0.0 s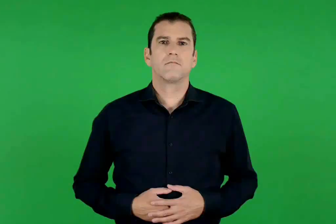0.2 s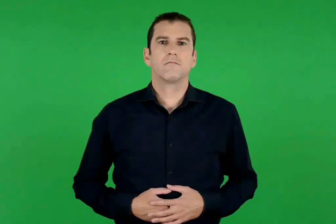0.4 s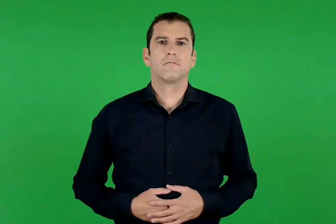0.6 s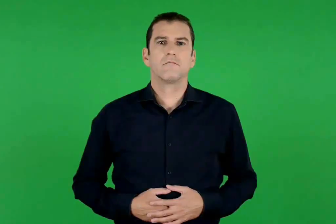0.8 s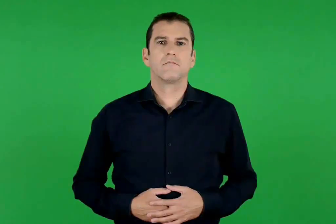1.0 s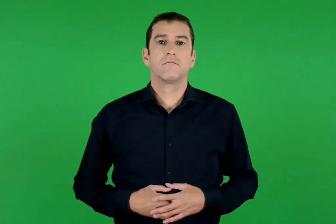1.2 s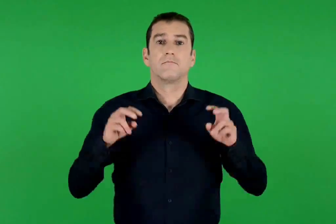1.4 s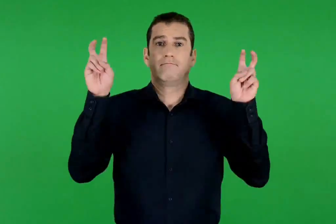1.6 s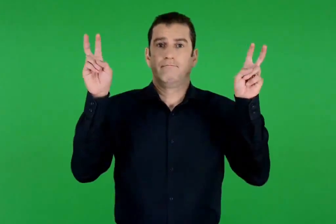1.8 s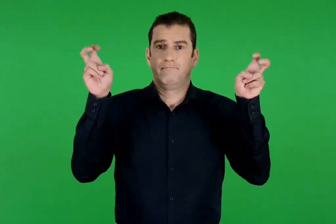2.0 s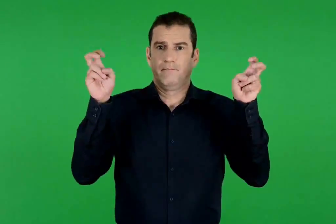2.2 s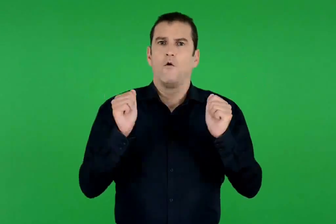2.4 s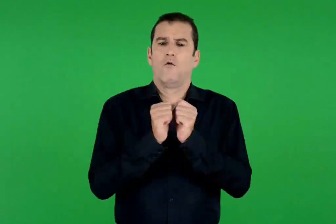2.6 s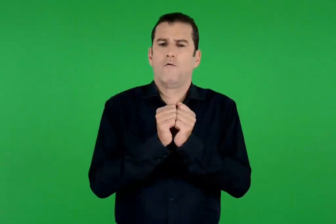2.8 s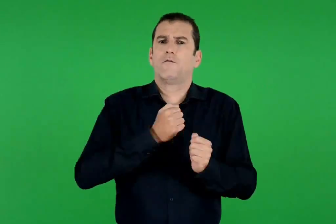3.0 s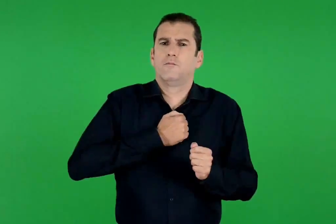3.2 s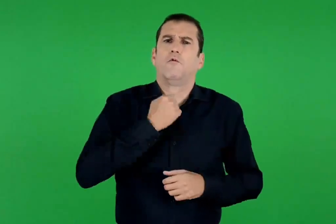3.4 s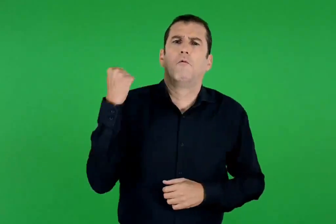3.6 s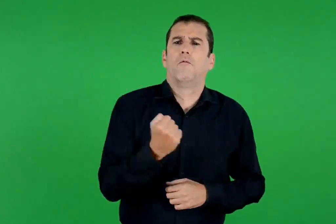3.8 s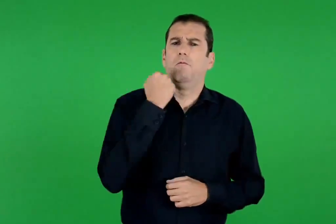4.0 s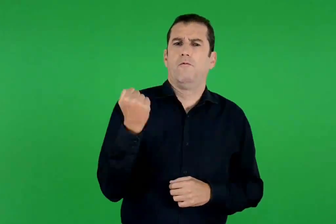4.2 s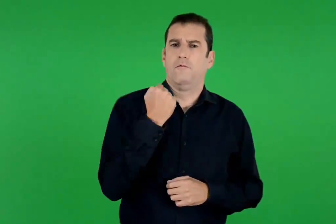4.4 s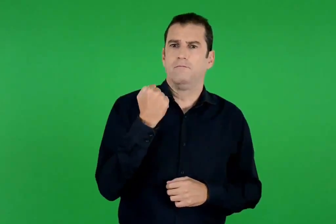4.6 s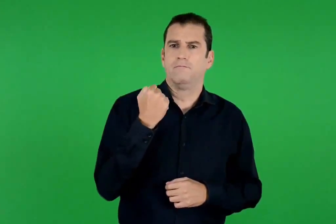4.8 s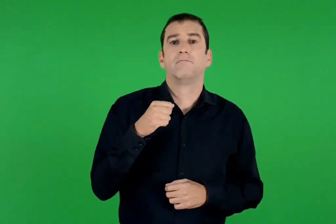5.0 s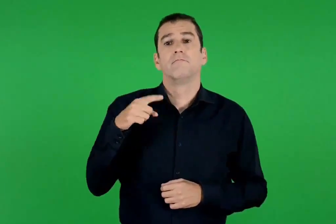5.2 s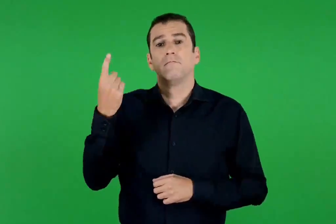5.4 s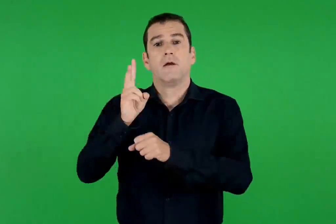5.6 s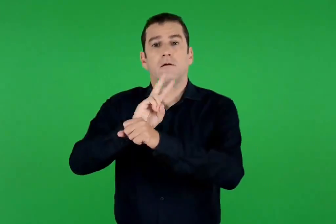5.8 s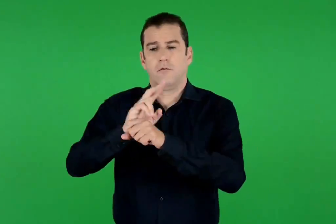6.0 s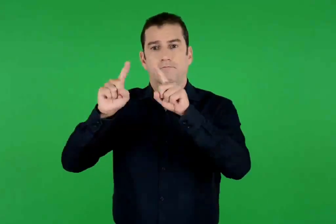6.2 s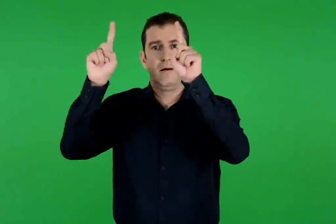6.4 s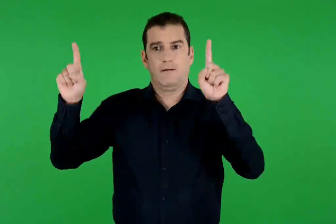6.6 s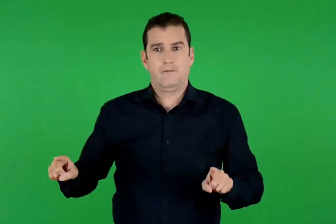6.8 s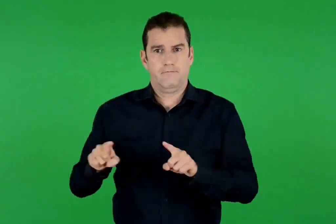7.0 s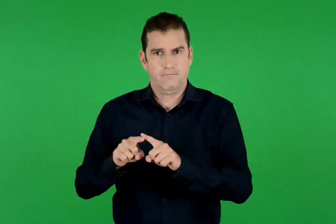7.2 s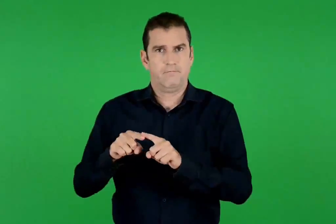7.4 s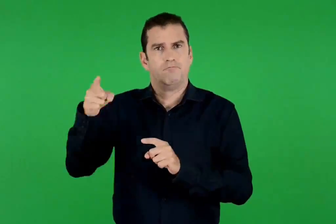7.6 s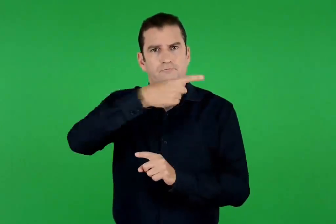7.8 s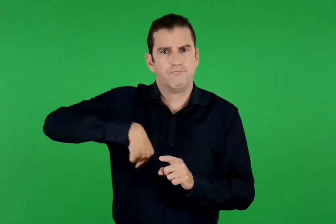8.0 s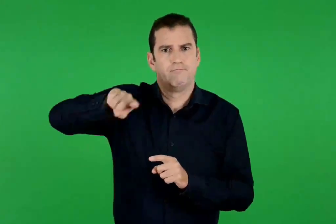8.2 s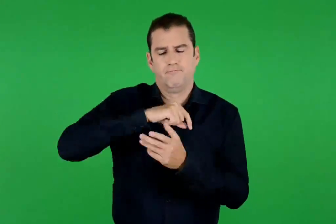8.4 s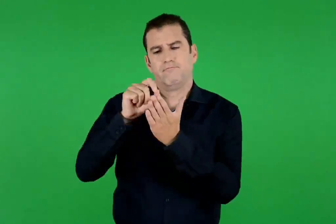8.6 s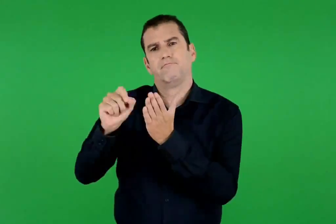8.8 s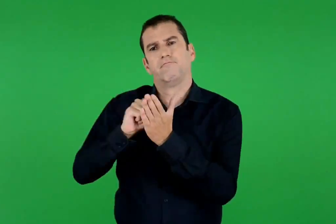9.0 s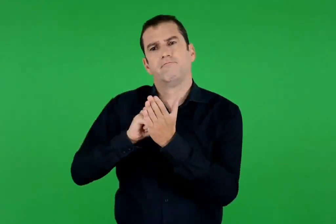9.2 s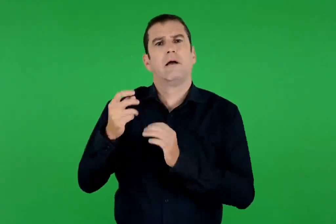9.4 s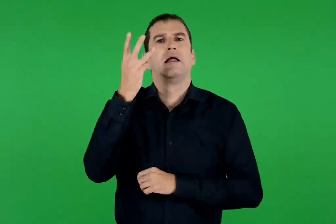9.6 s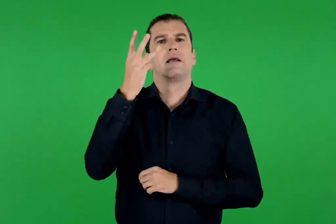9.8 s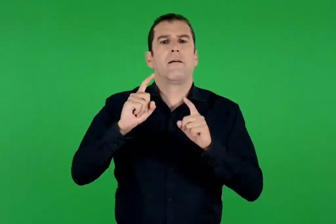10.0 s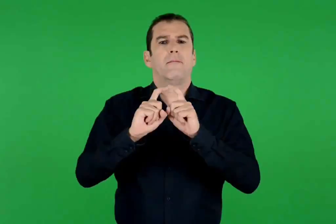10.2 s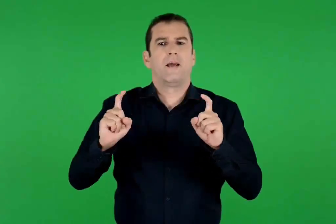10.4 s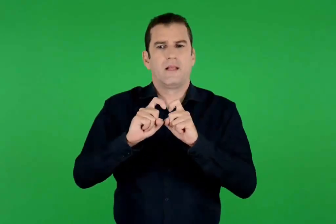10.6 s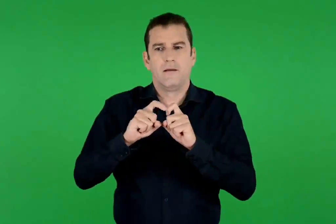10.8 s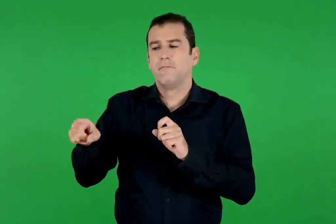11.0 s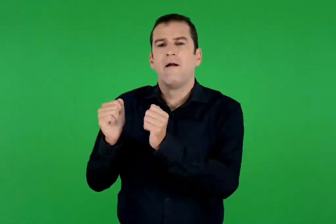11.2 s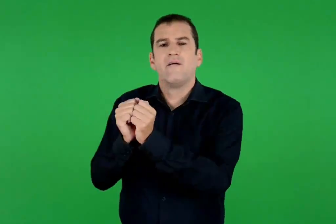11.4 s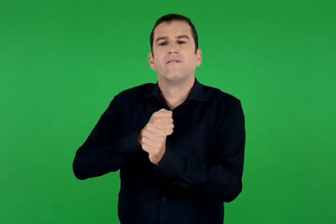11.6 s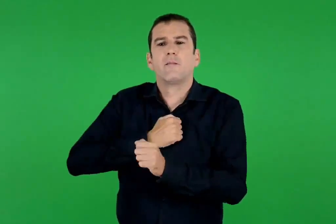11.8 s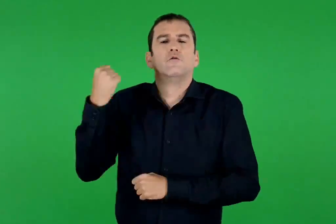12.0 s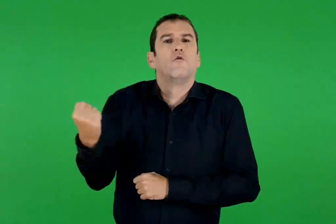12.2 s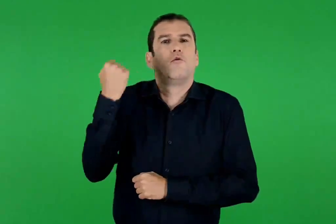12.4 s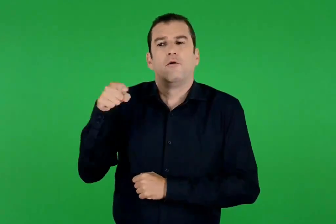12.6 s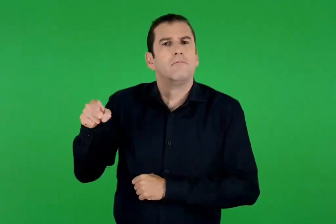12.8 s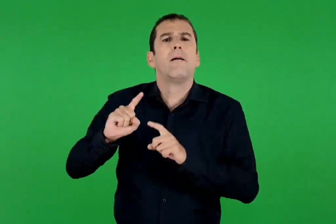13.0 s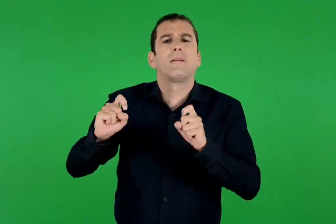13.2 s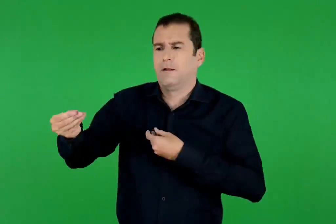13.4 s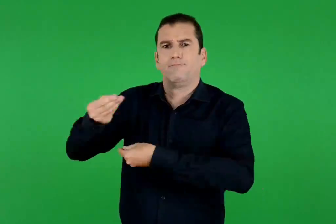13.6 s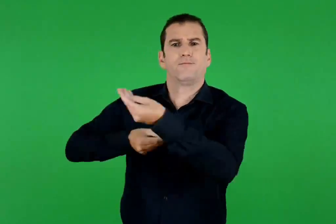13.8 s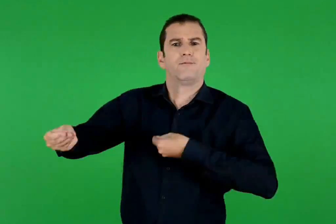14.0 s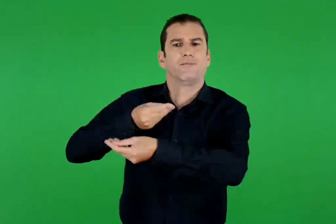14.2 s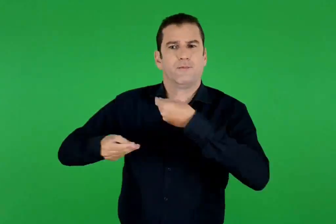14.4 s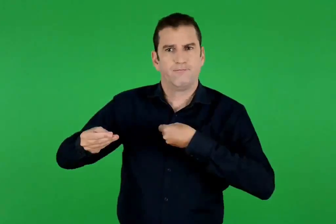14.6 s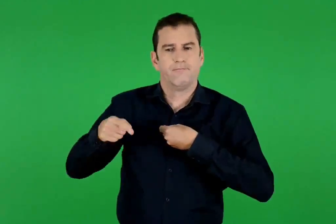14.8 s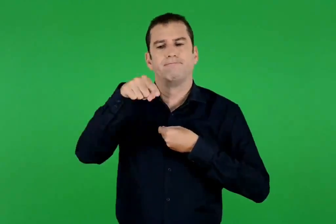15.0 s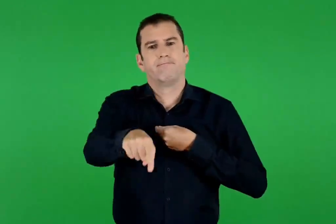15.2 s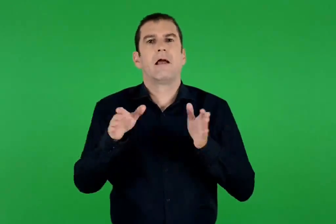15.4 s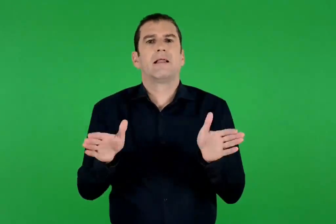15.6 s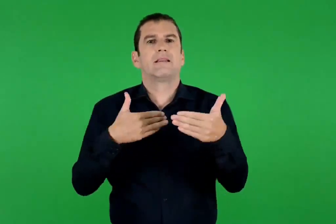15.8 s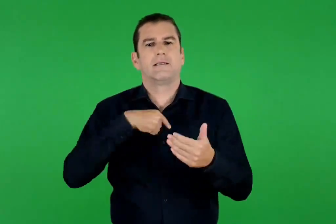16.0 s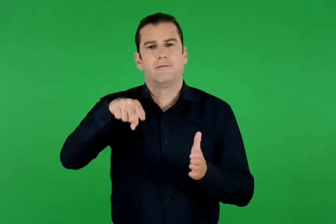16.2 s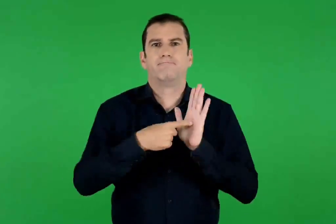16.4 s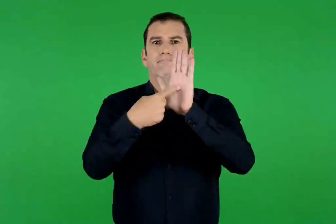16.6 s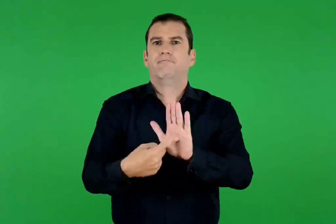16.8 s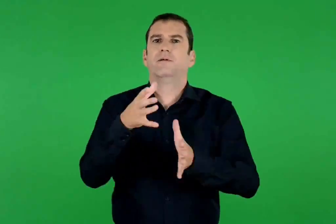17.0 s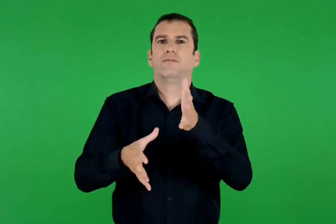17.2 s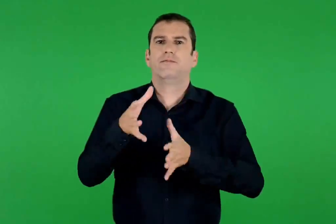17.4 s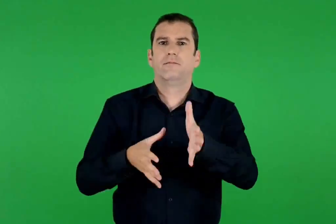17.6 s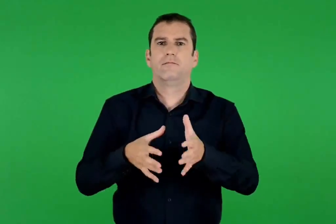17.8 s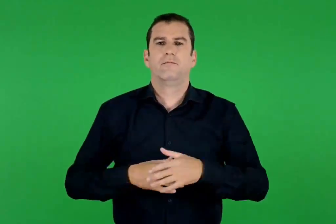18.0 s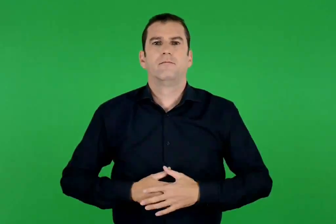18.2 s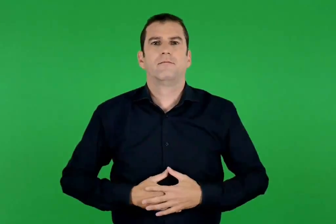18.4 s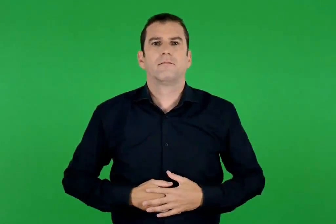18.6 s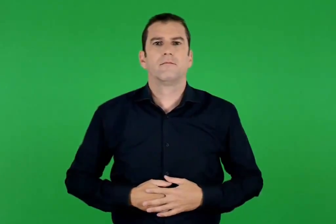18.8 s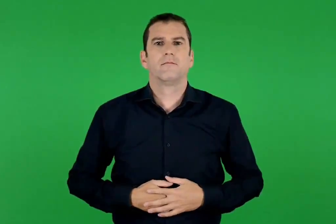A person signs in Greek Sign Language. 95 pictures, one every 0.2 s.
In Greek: ο καλύτερός μου φίλος σε μια κόλλα χαρτί , γράφουμε τρία πράγματα που μοιραζόμαστε με τον καλύτερό μας φίλο και τα παρουσιάζουμε στην τάξη
